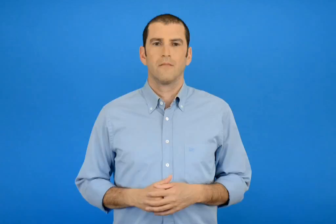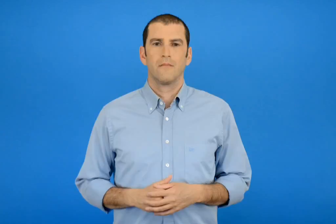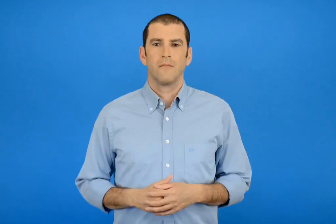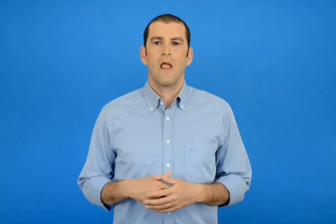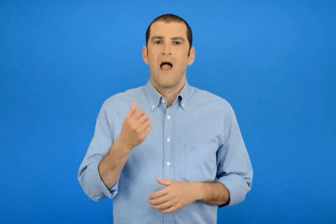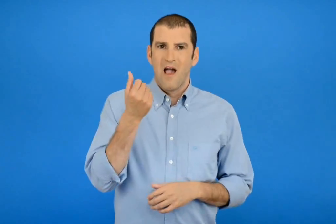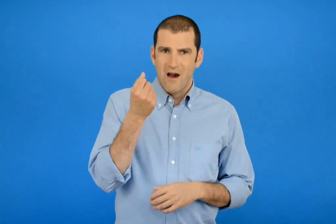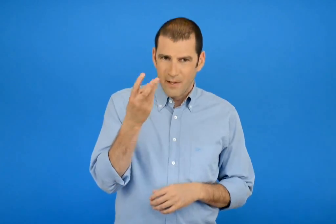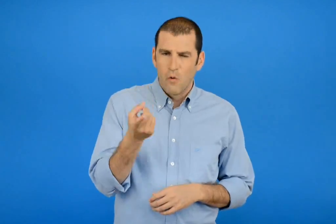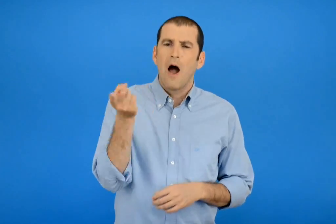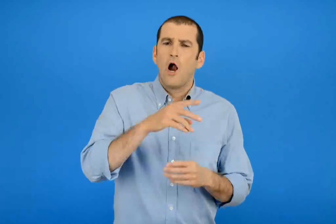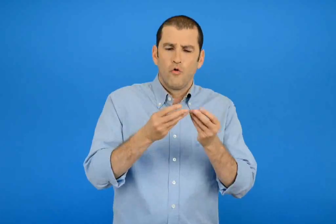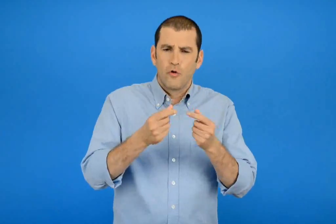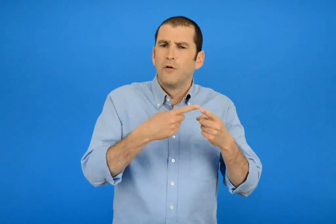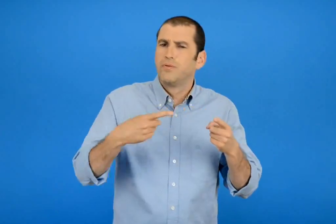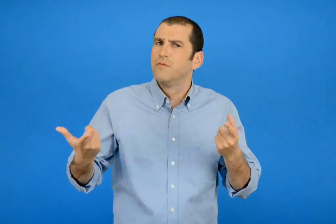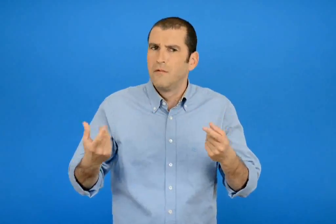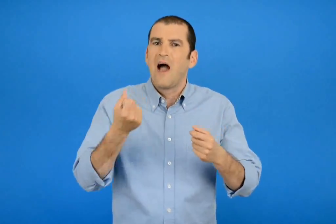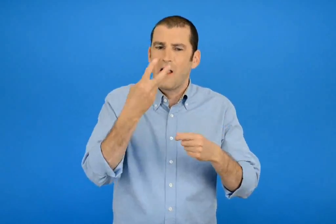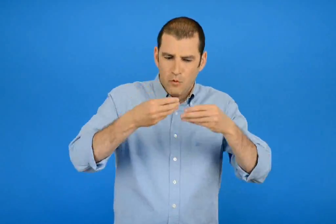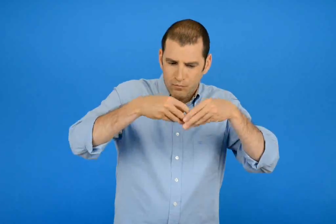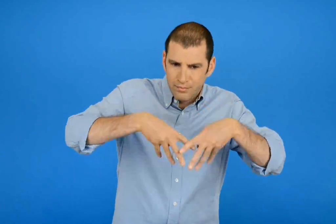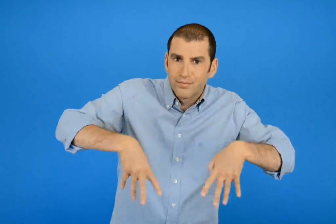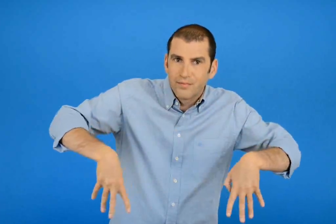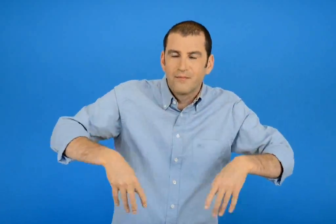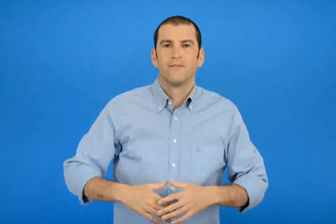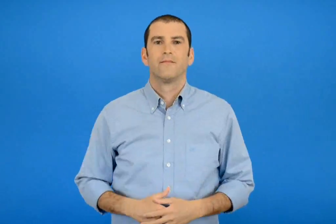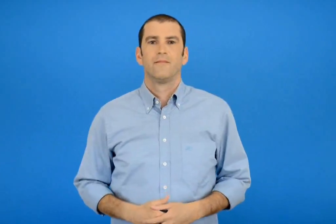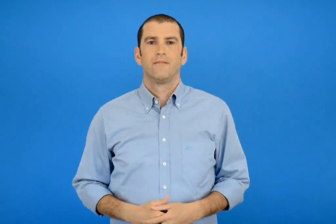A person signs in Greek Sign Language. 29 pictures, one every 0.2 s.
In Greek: εγώ αναλύω κάθε φορά με άλλο τρόπο τον αριθμό
